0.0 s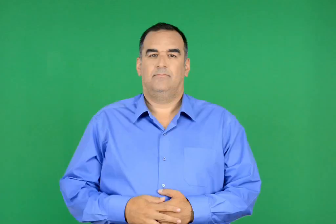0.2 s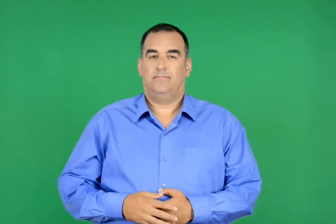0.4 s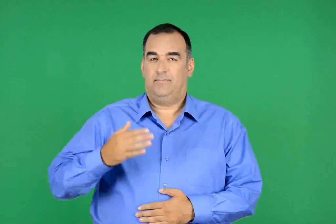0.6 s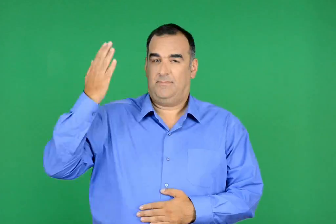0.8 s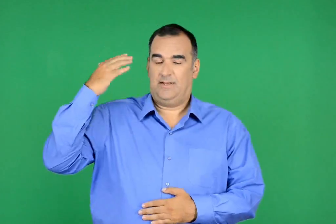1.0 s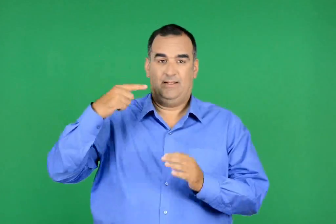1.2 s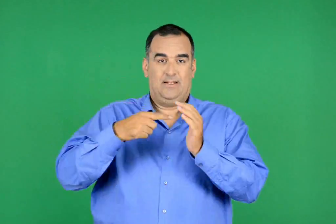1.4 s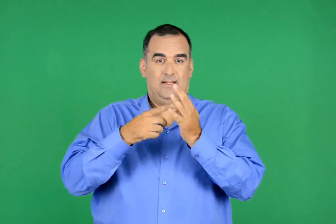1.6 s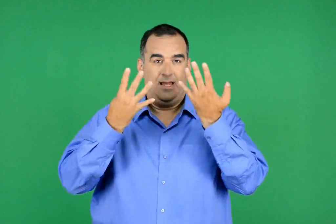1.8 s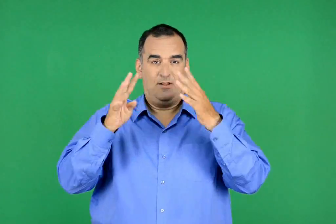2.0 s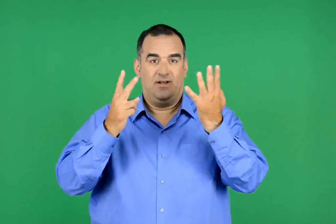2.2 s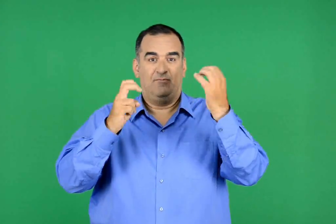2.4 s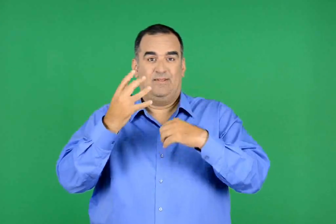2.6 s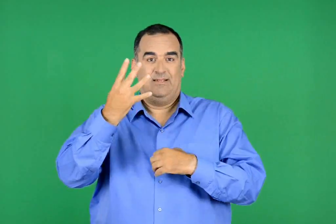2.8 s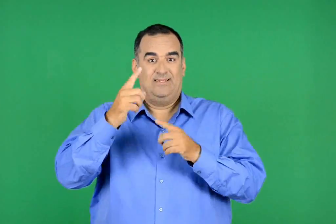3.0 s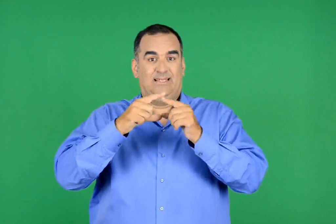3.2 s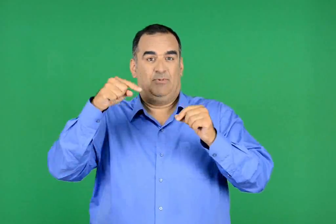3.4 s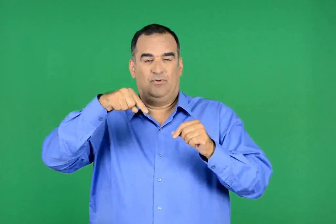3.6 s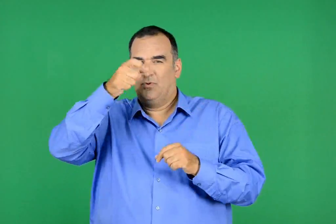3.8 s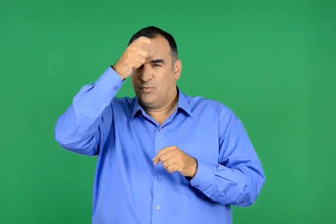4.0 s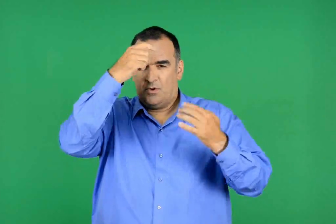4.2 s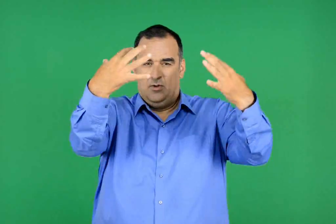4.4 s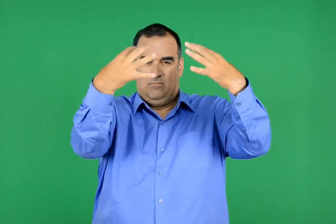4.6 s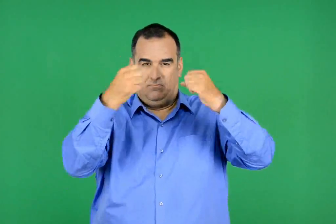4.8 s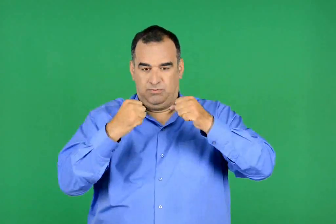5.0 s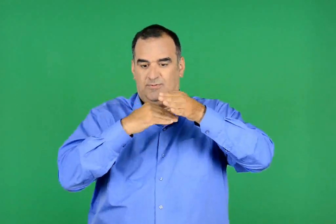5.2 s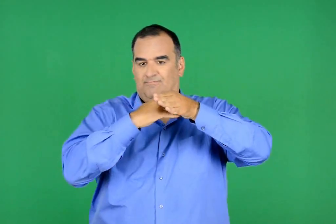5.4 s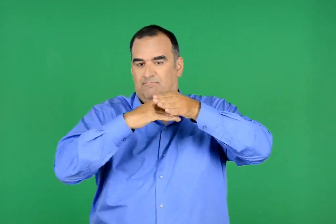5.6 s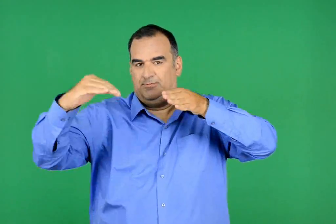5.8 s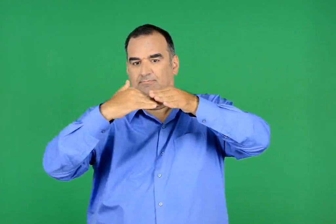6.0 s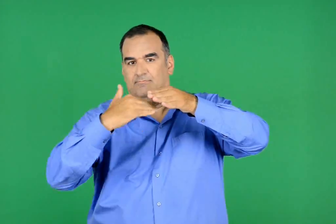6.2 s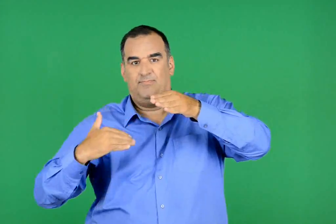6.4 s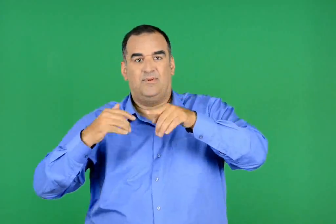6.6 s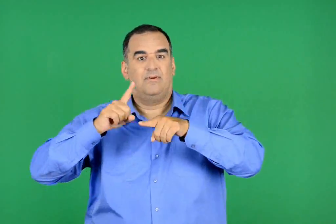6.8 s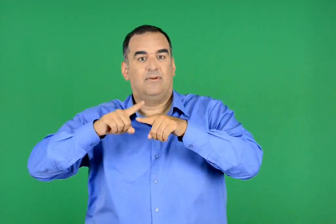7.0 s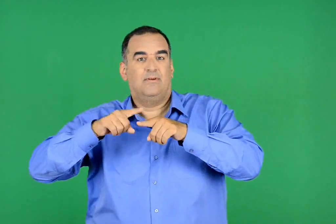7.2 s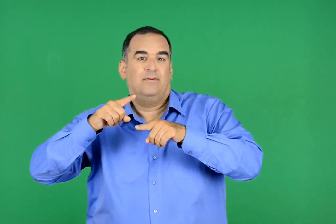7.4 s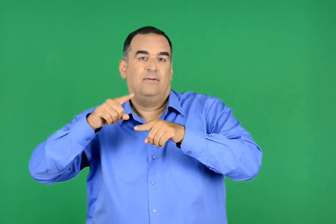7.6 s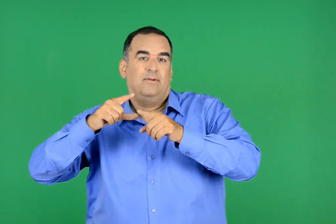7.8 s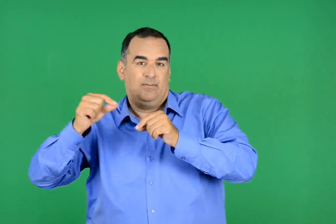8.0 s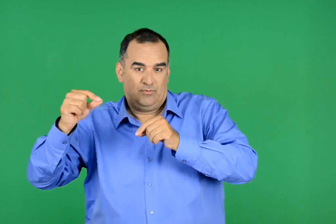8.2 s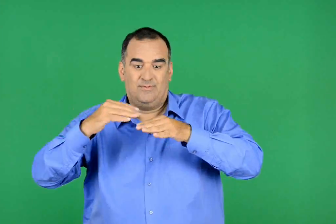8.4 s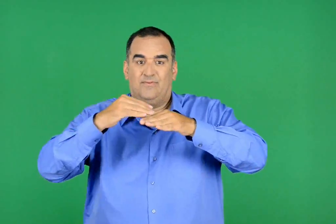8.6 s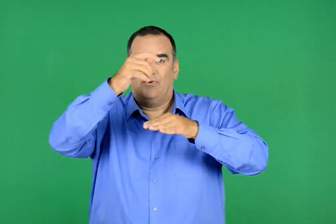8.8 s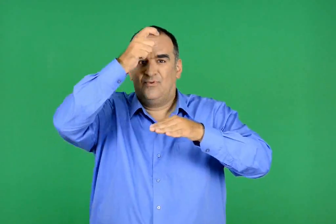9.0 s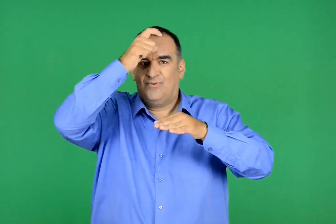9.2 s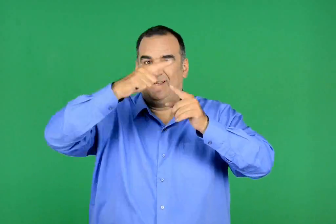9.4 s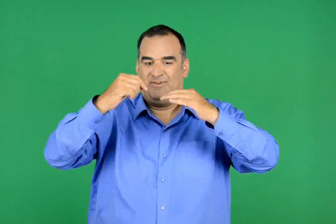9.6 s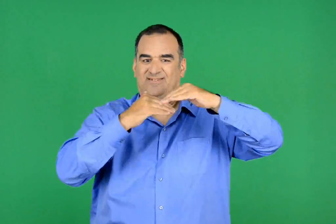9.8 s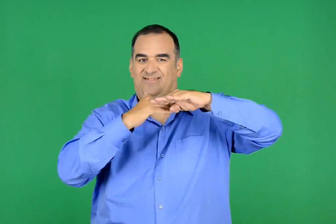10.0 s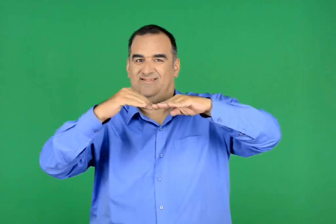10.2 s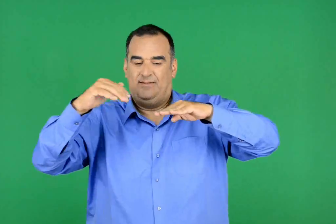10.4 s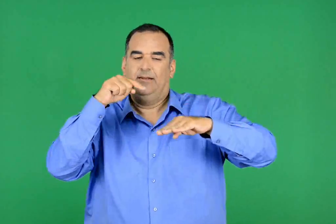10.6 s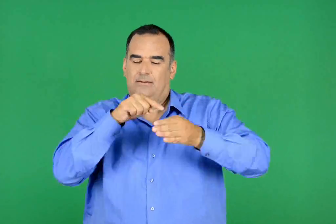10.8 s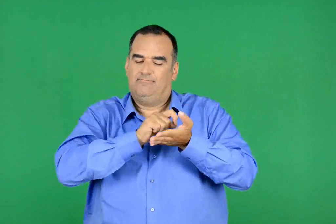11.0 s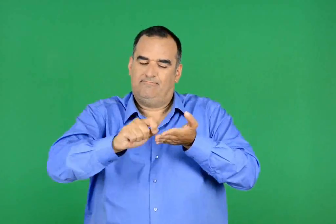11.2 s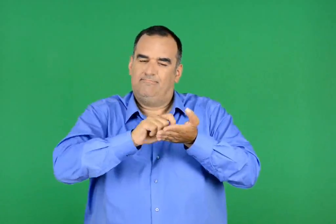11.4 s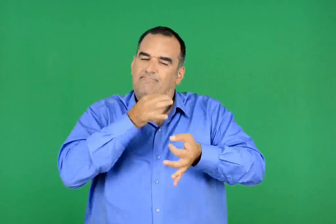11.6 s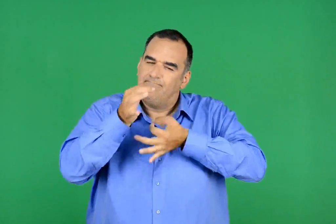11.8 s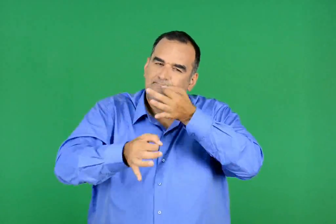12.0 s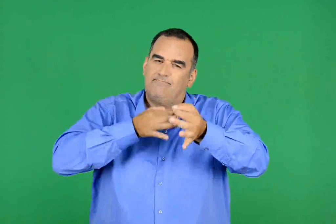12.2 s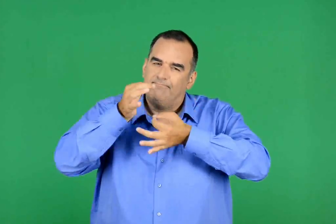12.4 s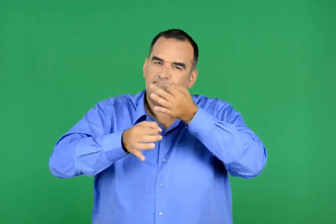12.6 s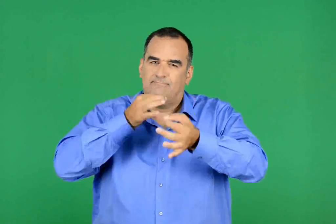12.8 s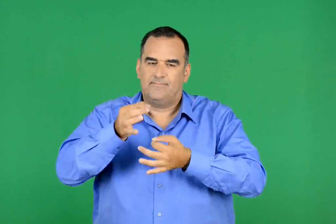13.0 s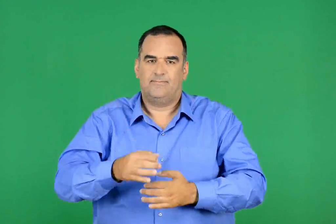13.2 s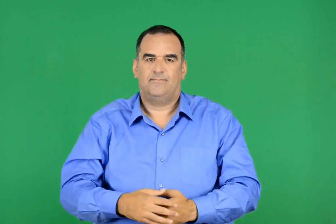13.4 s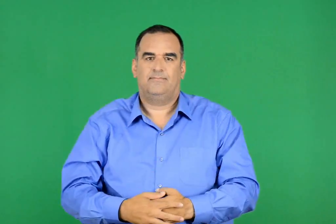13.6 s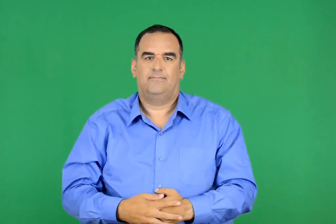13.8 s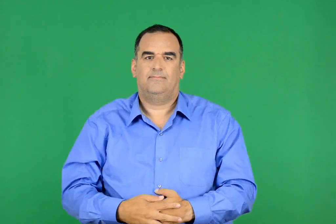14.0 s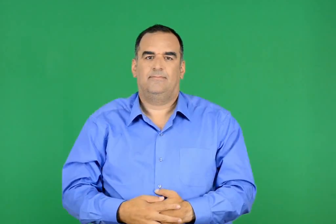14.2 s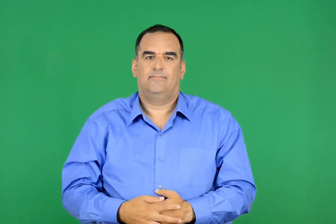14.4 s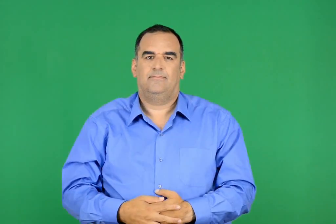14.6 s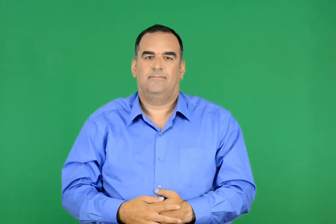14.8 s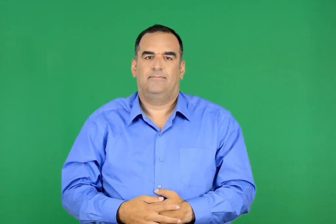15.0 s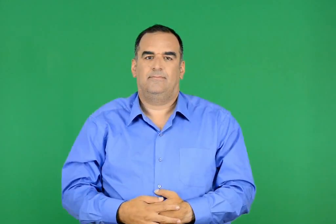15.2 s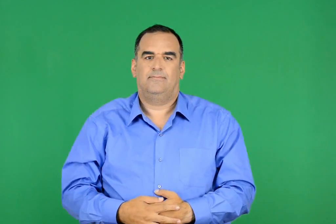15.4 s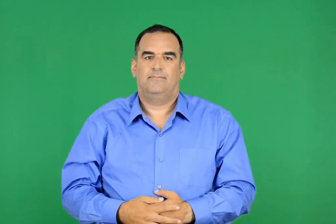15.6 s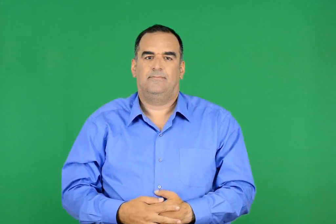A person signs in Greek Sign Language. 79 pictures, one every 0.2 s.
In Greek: το διήγημα αναφέρεται στην κατάσταση που ακολούθησε μετά την εισβολή των τούρκων στην κύπρο το 1974 και τον διαχωρισμό των ελληνοκυπρίων από τους τουρκοκύπριους
